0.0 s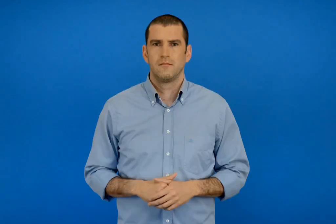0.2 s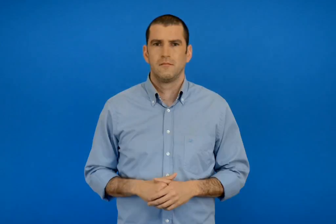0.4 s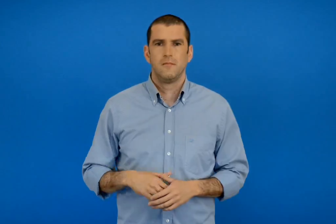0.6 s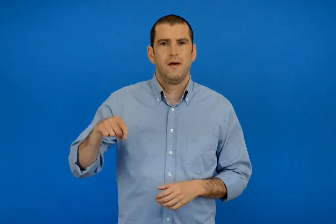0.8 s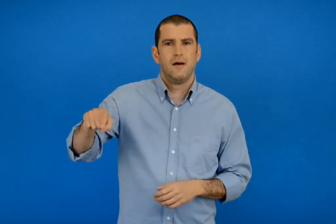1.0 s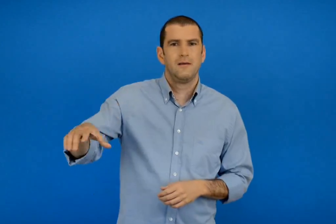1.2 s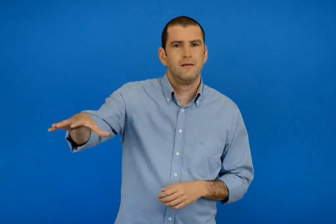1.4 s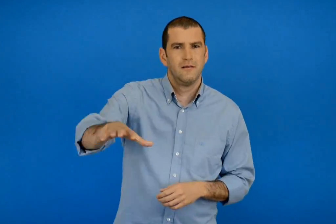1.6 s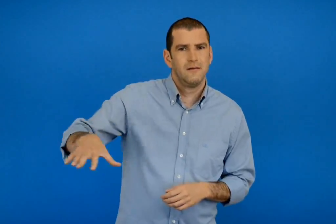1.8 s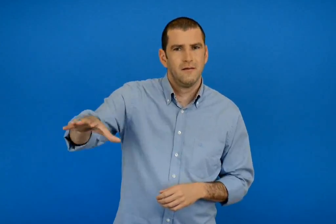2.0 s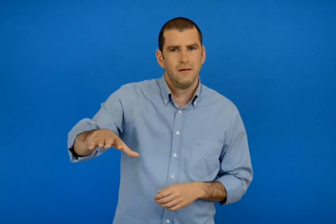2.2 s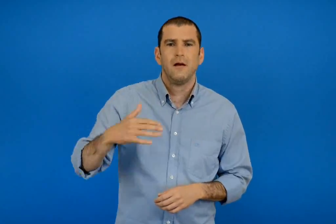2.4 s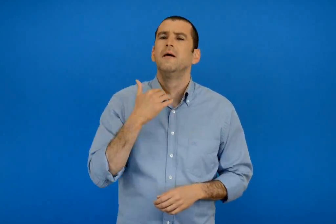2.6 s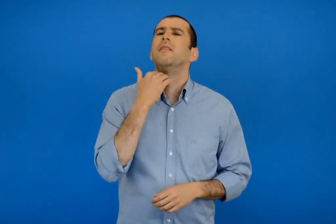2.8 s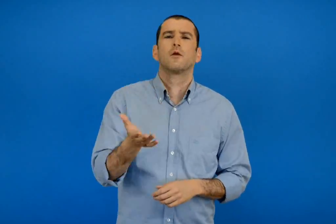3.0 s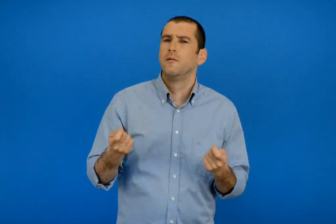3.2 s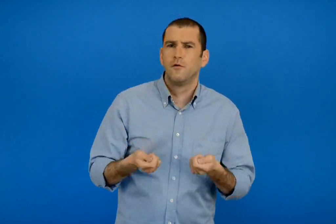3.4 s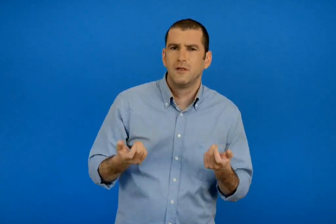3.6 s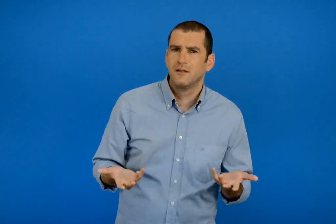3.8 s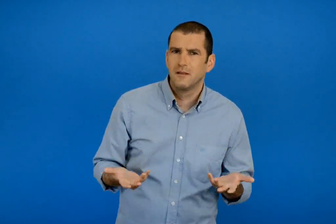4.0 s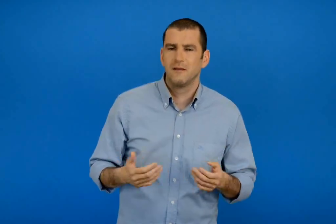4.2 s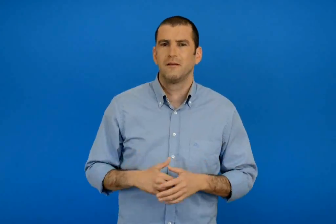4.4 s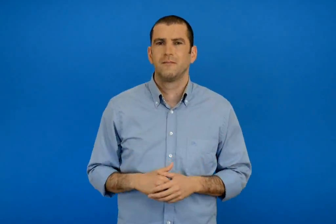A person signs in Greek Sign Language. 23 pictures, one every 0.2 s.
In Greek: τι δεν μπορούμε να κάνουμε εκεί ;
